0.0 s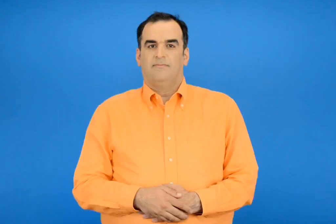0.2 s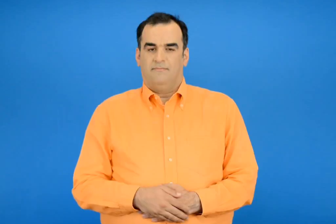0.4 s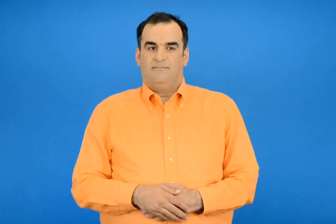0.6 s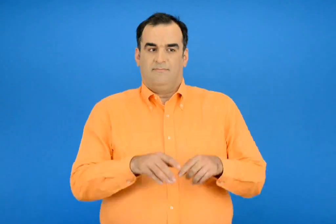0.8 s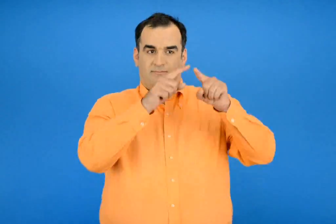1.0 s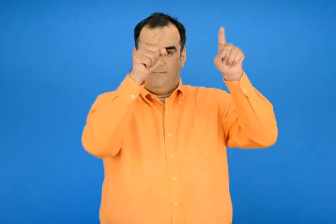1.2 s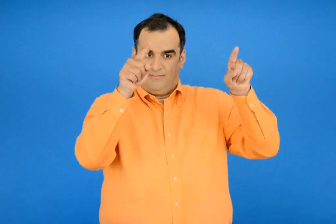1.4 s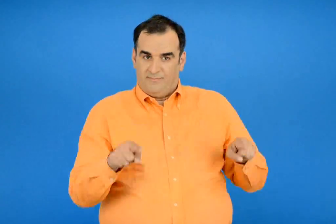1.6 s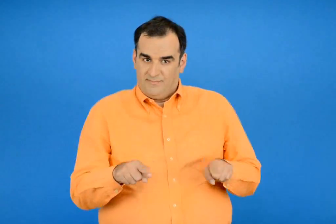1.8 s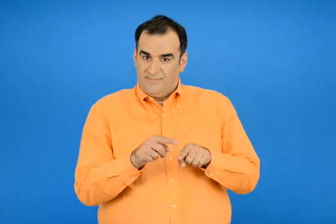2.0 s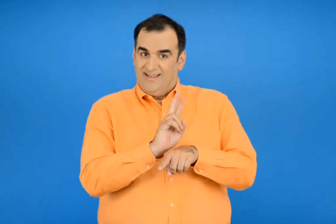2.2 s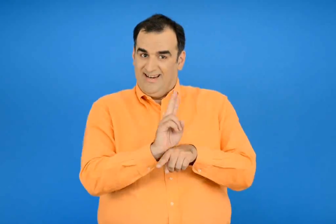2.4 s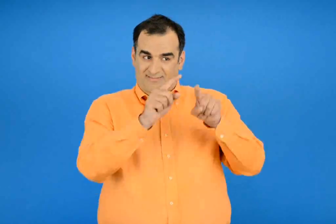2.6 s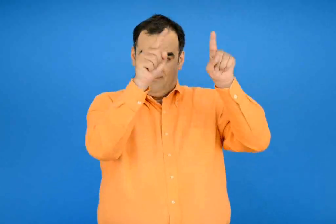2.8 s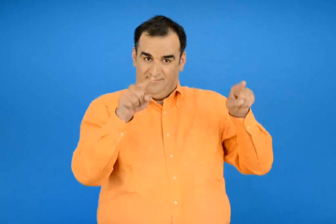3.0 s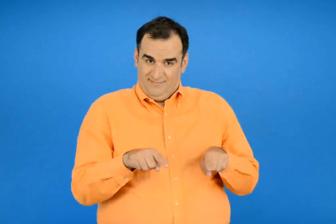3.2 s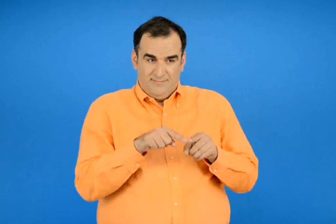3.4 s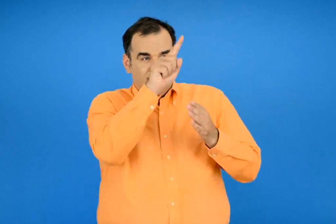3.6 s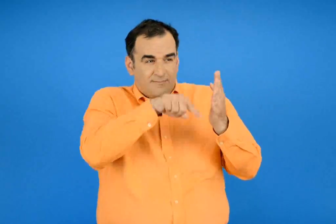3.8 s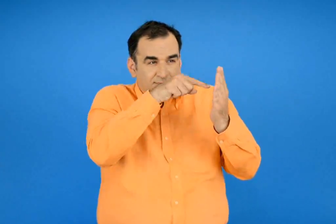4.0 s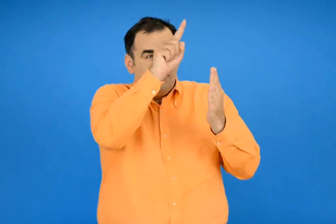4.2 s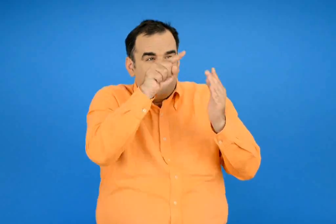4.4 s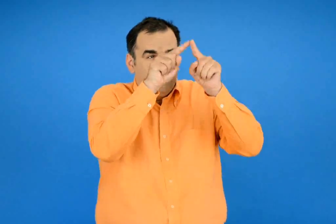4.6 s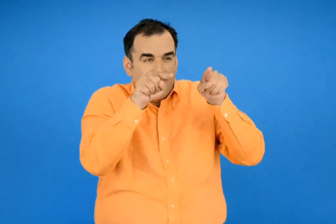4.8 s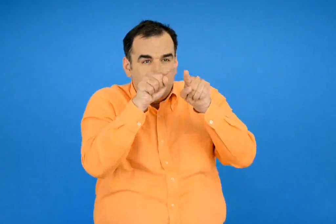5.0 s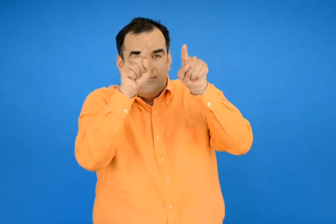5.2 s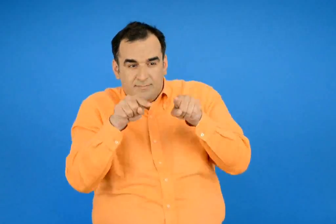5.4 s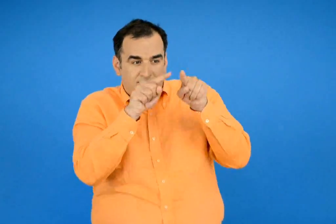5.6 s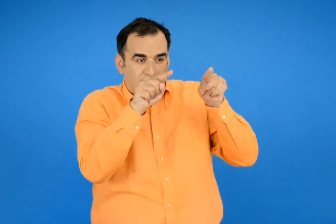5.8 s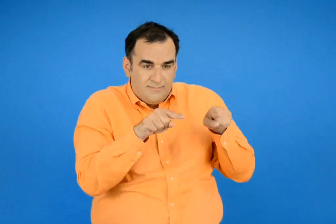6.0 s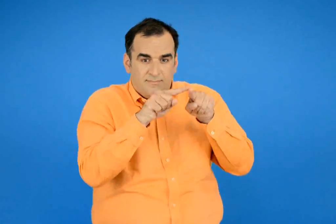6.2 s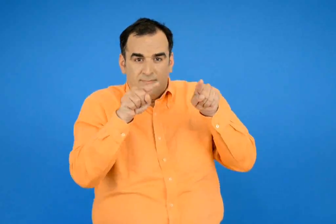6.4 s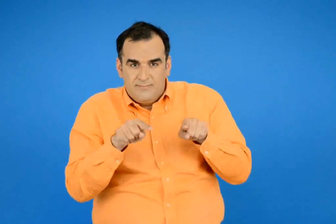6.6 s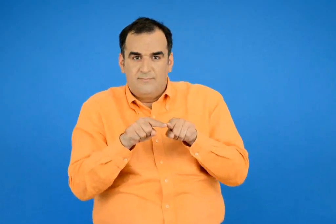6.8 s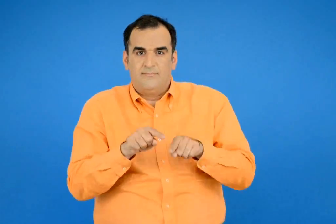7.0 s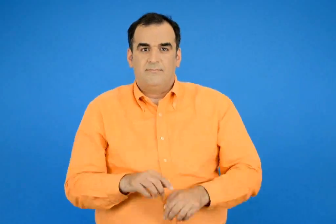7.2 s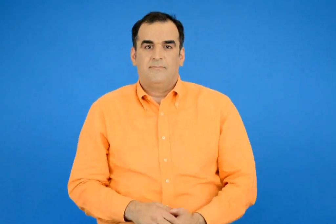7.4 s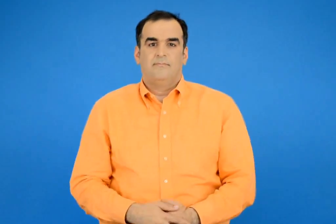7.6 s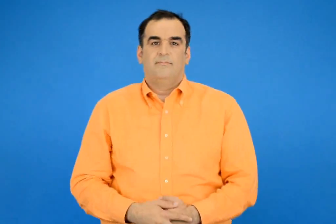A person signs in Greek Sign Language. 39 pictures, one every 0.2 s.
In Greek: χωρίζω τετράγωνα στο τετραγωνισμένο χαρτί
